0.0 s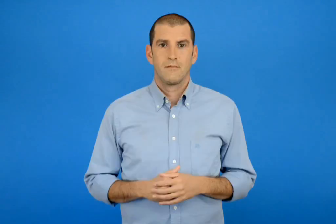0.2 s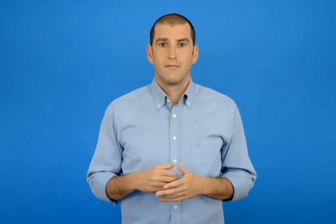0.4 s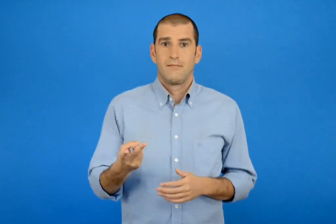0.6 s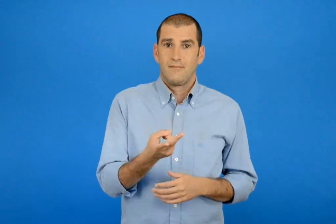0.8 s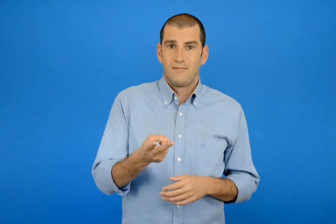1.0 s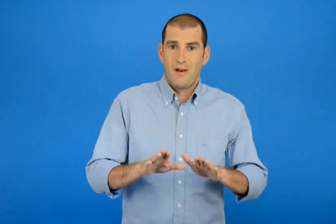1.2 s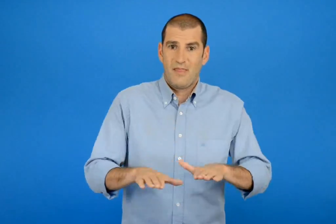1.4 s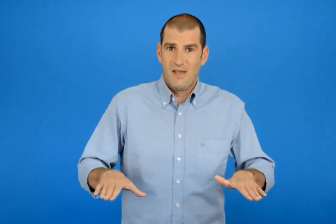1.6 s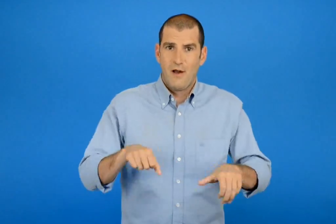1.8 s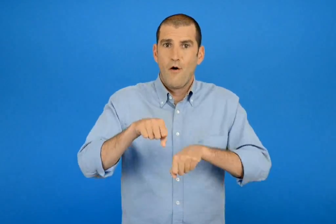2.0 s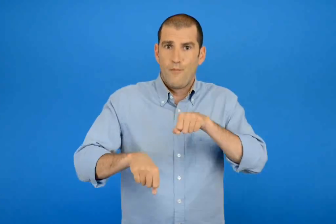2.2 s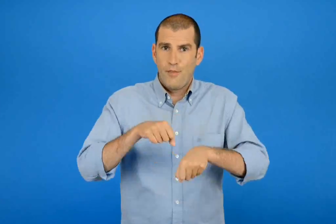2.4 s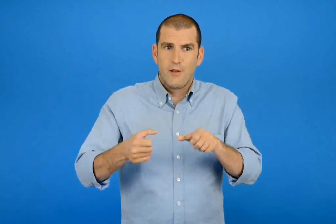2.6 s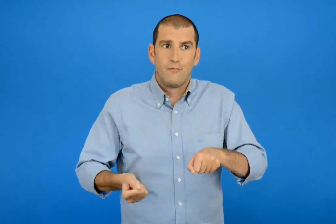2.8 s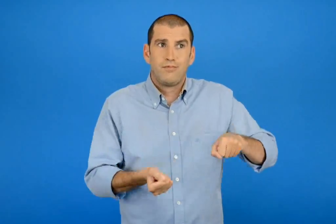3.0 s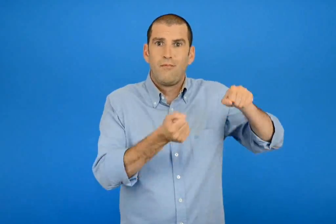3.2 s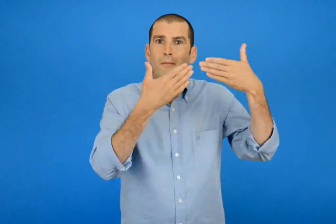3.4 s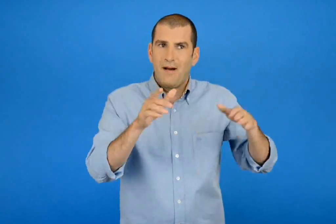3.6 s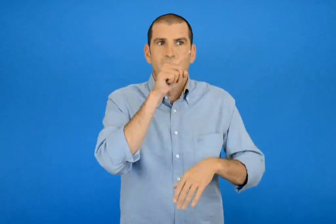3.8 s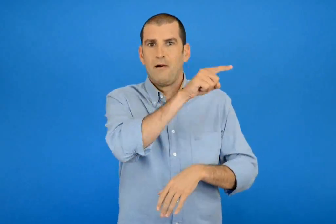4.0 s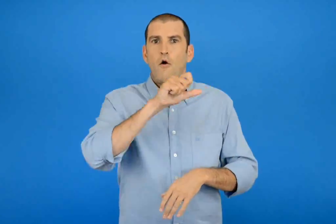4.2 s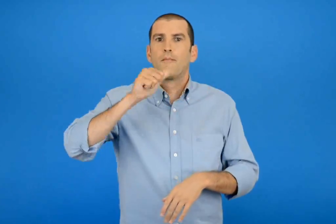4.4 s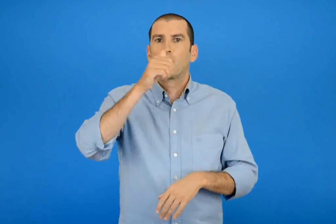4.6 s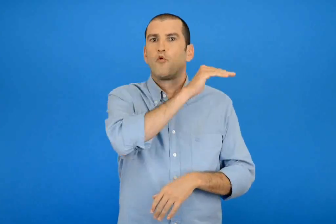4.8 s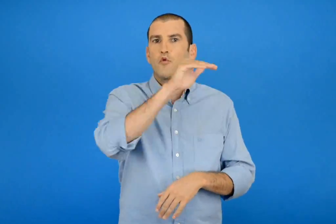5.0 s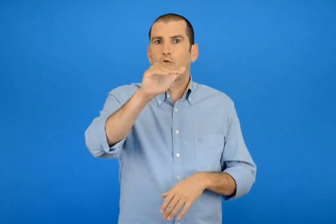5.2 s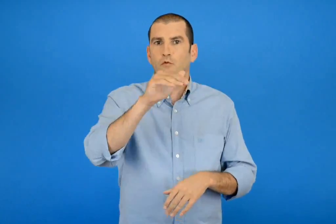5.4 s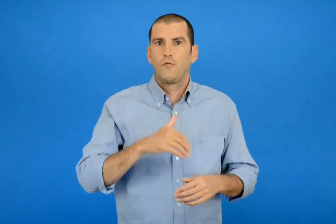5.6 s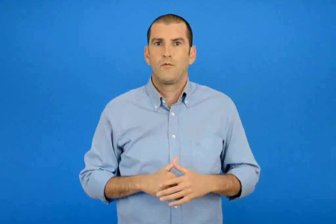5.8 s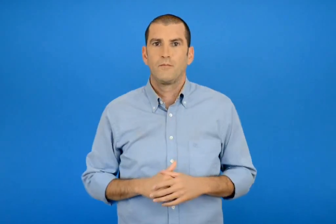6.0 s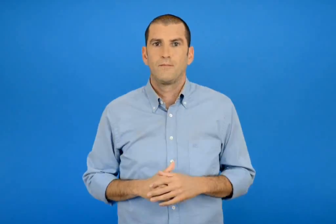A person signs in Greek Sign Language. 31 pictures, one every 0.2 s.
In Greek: τα παιδιά ανέβασαν το ποδήλατο στον πρώτο όροφο
